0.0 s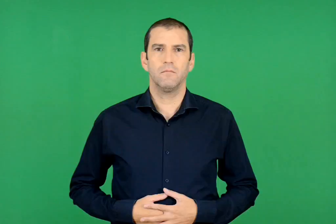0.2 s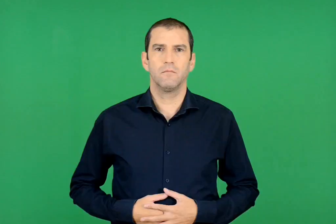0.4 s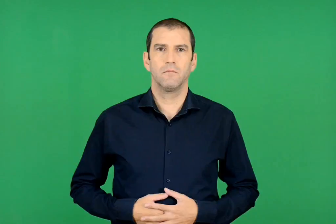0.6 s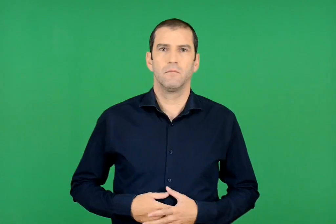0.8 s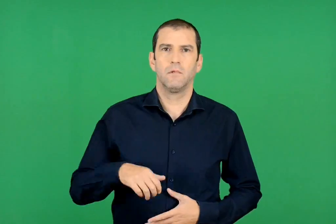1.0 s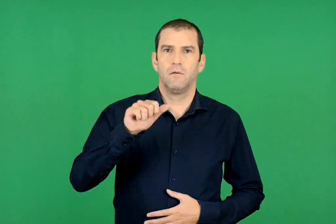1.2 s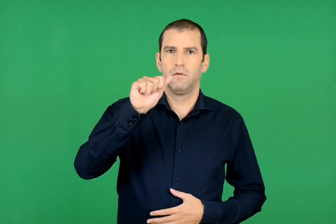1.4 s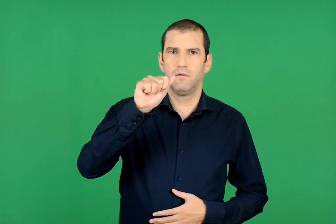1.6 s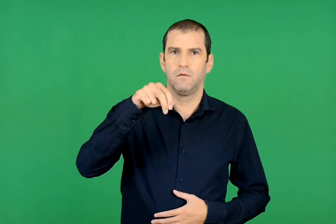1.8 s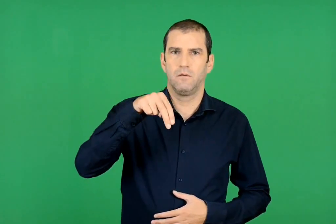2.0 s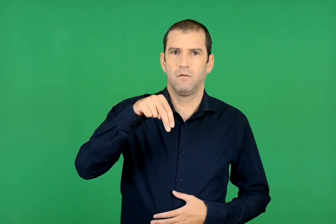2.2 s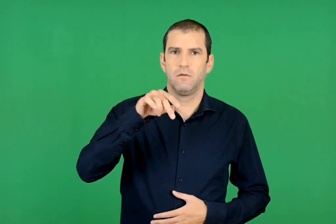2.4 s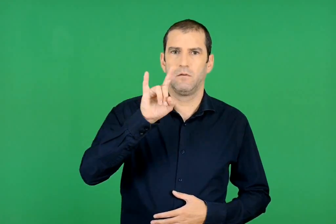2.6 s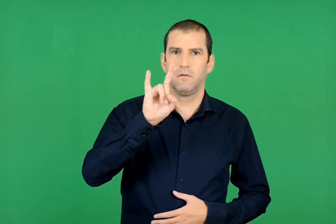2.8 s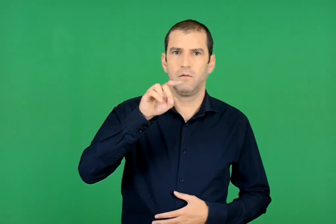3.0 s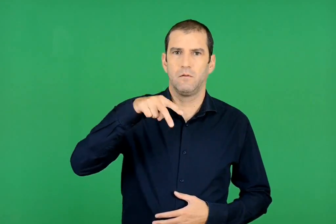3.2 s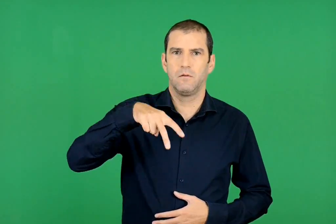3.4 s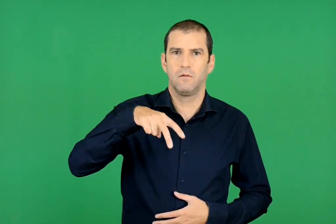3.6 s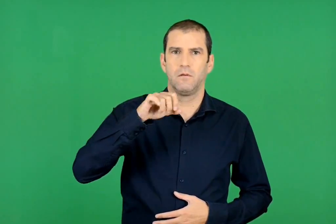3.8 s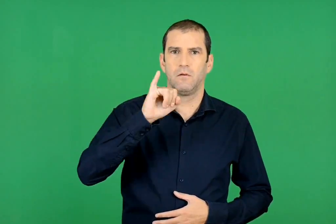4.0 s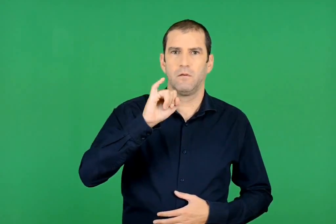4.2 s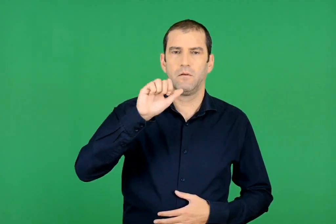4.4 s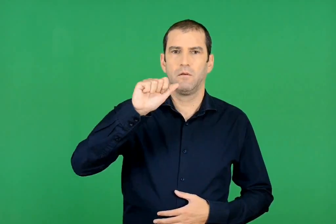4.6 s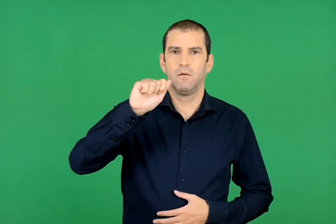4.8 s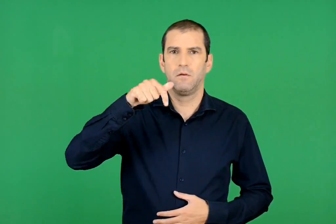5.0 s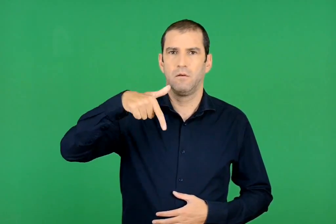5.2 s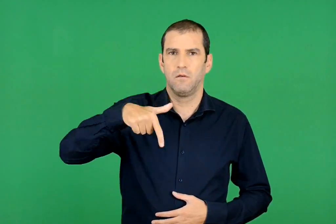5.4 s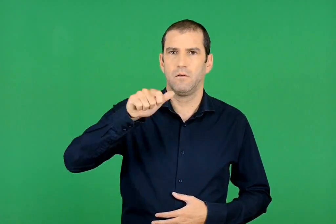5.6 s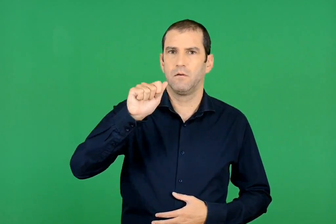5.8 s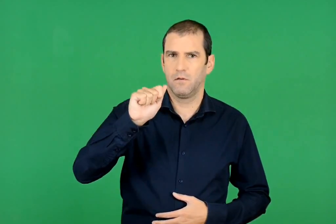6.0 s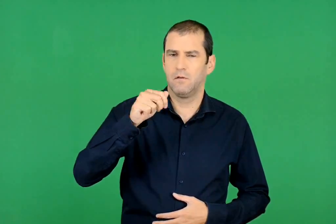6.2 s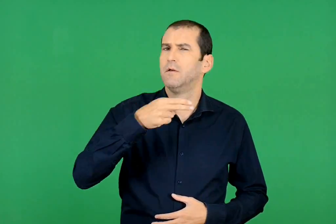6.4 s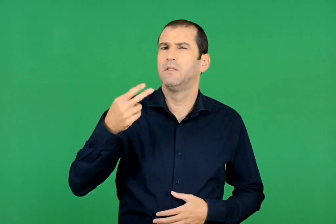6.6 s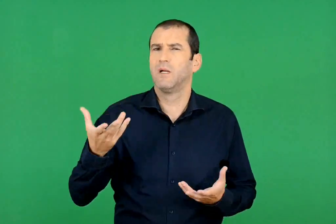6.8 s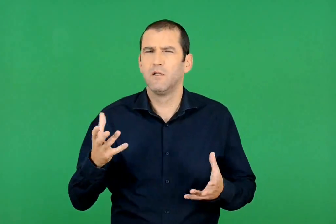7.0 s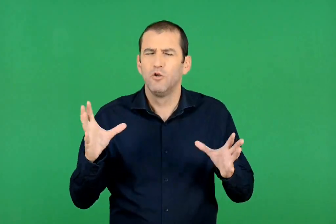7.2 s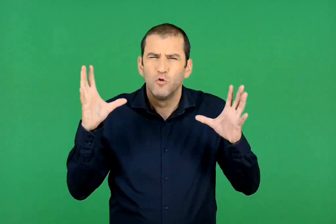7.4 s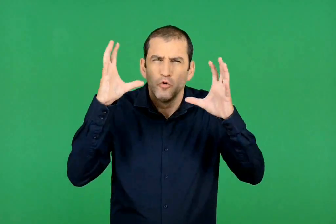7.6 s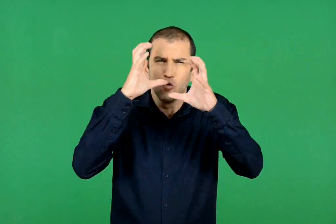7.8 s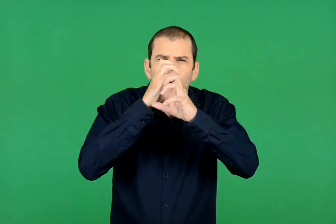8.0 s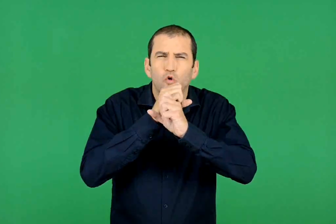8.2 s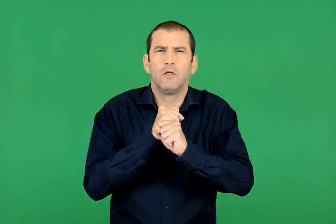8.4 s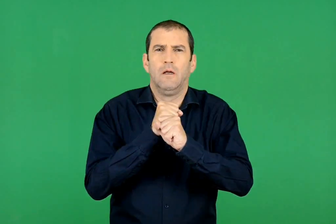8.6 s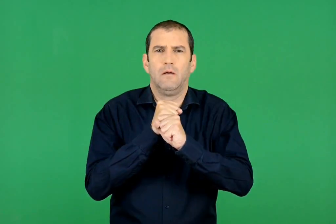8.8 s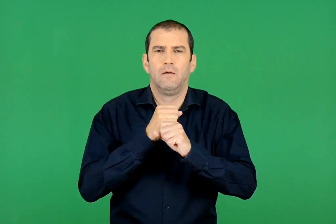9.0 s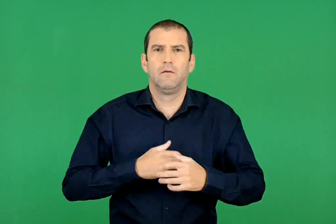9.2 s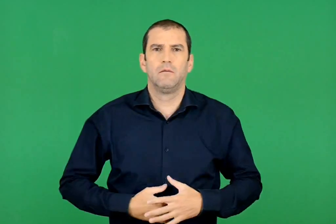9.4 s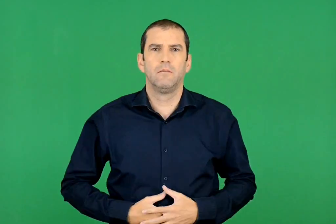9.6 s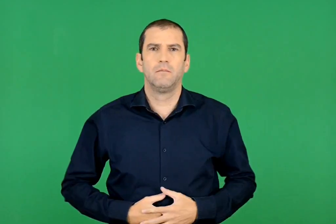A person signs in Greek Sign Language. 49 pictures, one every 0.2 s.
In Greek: ανήλιαγα σκοτεινά
